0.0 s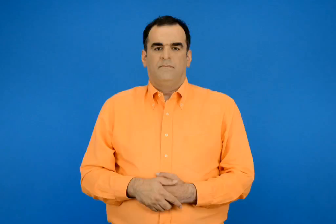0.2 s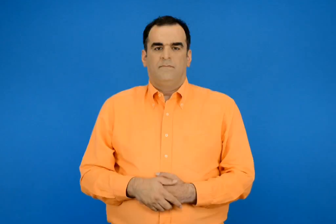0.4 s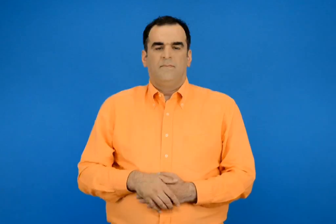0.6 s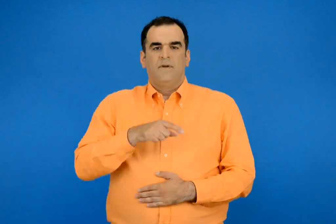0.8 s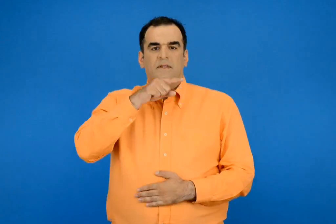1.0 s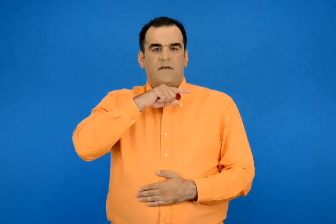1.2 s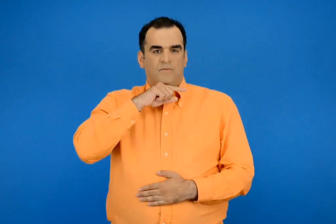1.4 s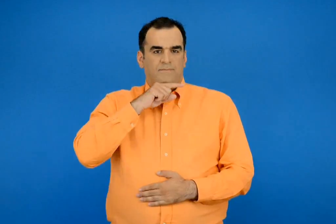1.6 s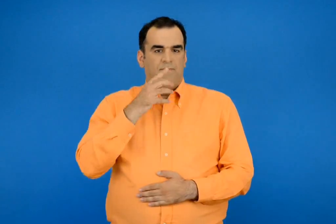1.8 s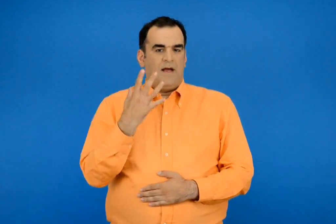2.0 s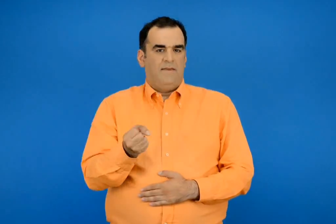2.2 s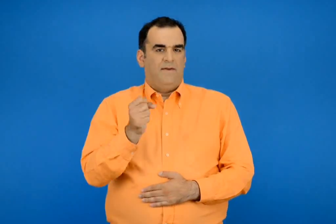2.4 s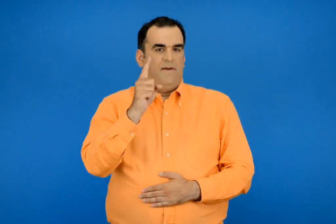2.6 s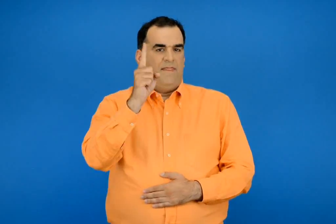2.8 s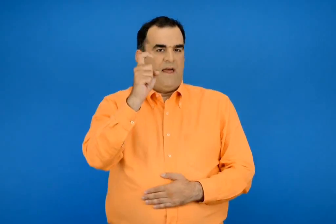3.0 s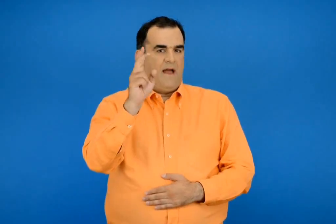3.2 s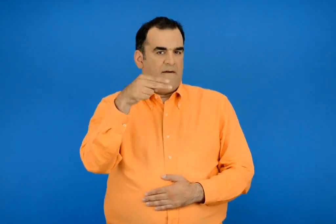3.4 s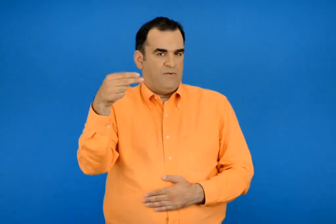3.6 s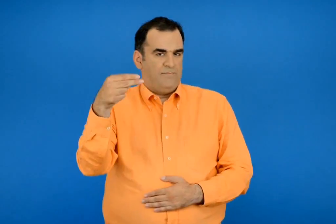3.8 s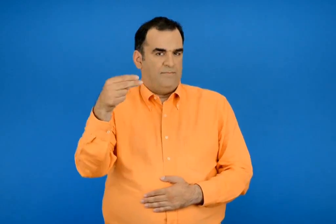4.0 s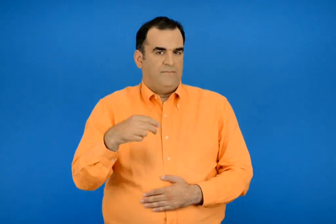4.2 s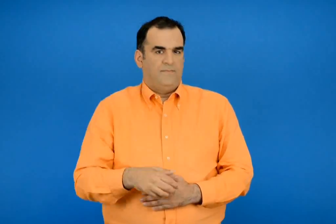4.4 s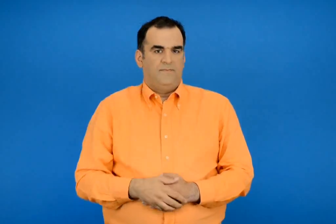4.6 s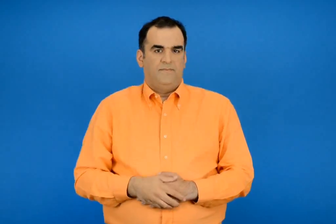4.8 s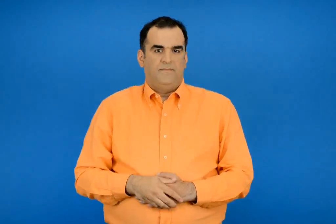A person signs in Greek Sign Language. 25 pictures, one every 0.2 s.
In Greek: ο τάσος έχει 10 €
